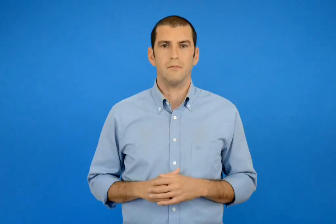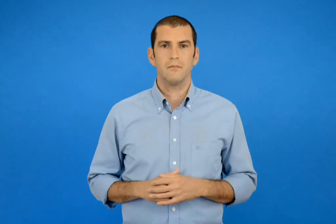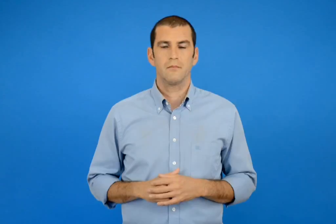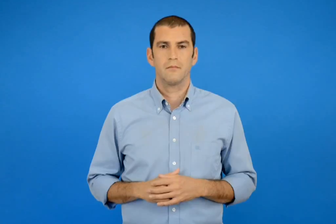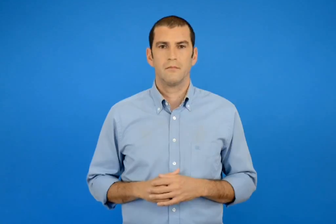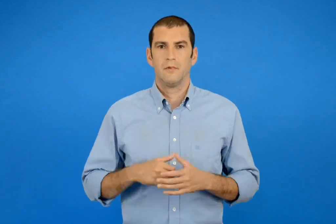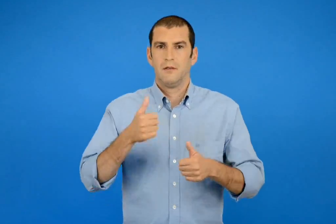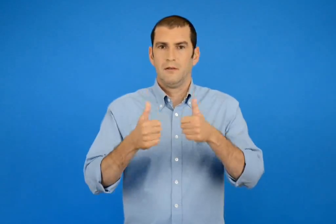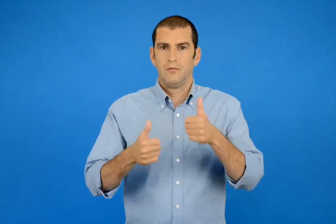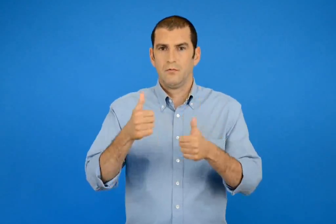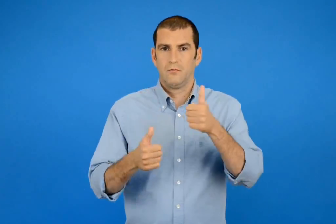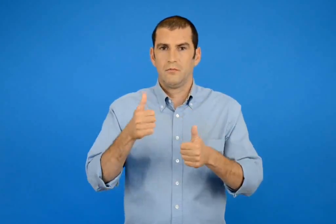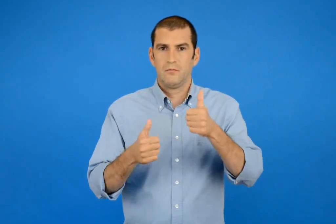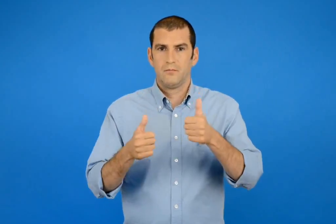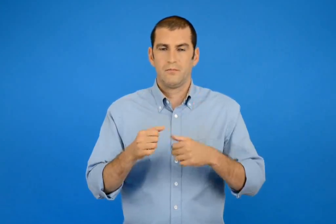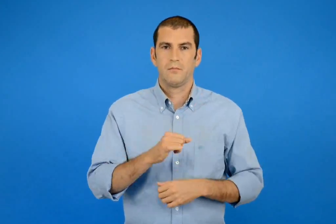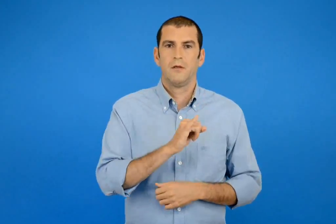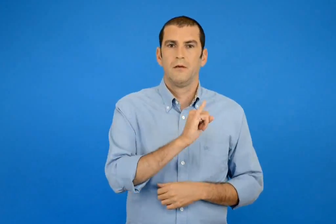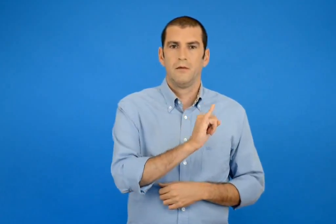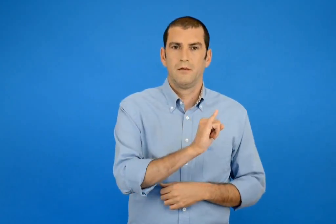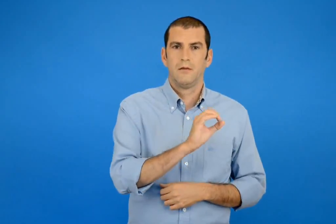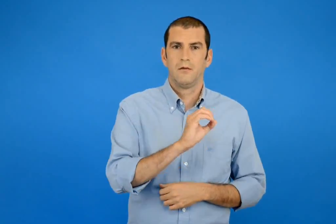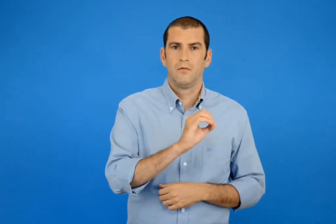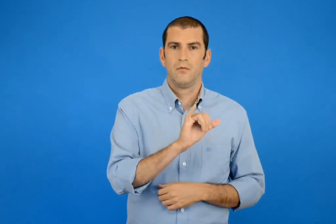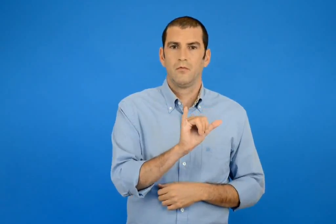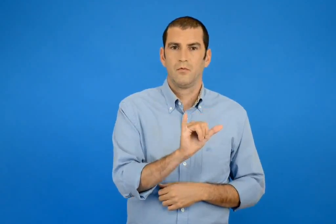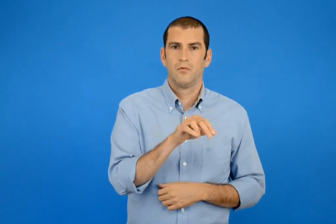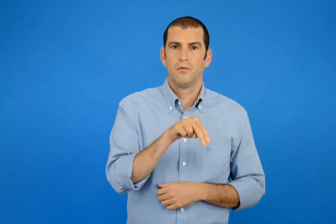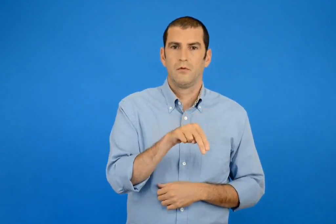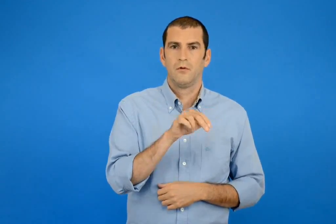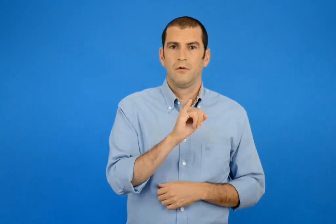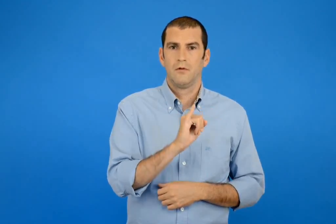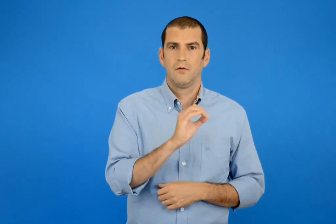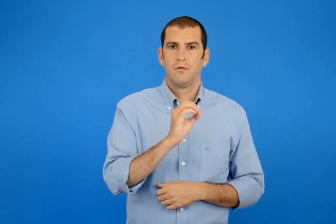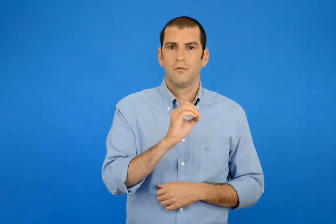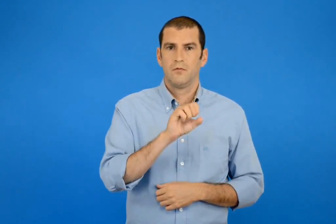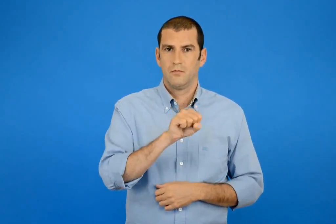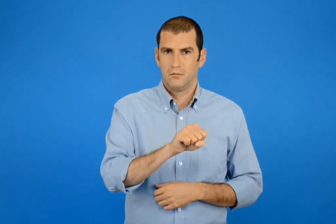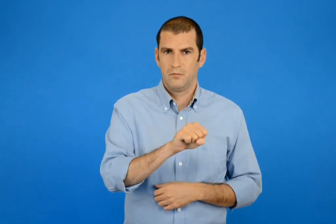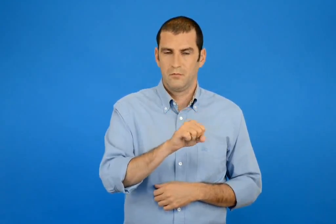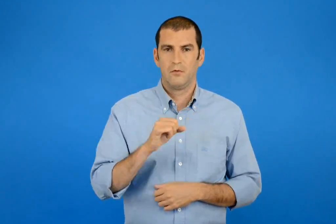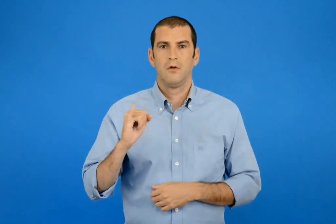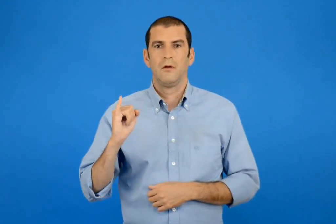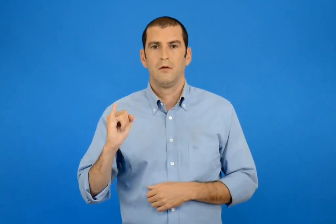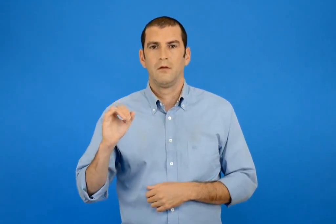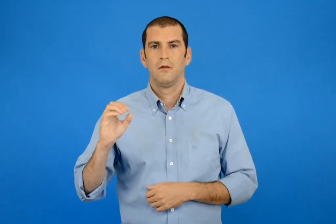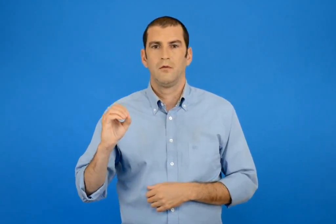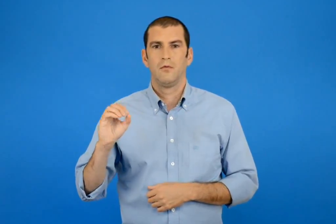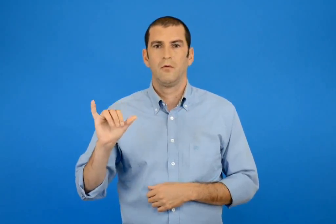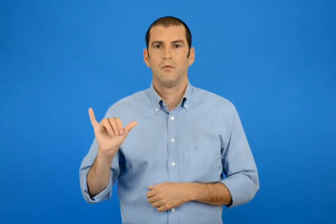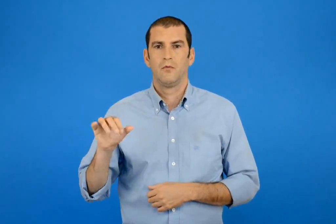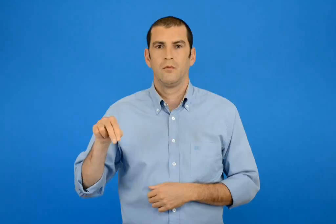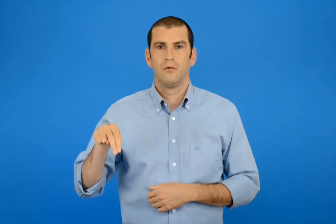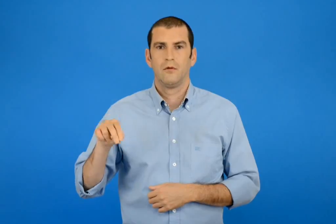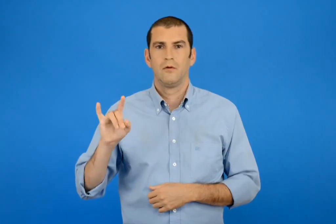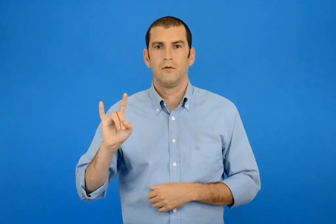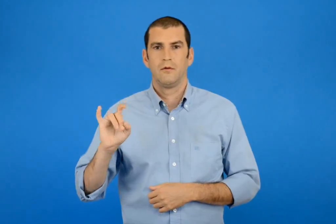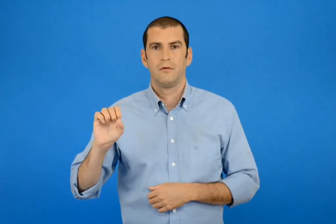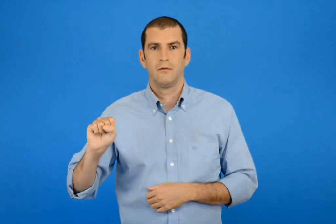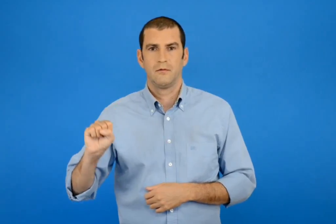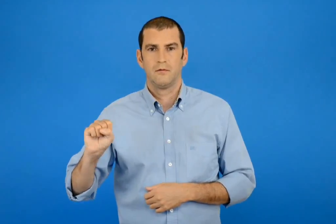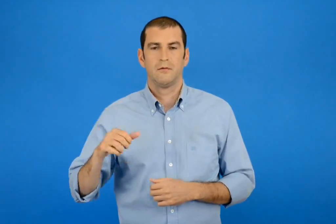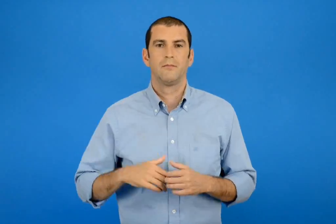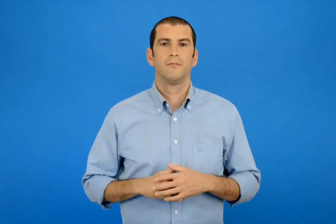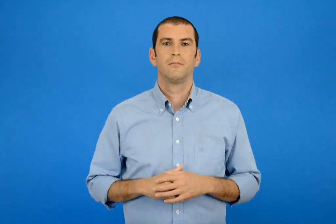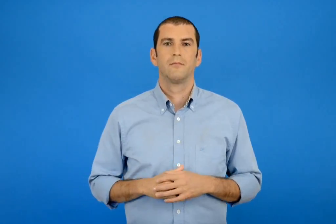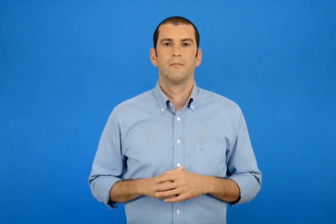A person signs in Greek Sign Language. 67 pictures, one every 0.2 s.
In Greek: ιούνιος ιούνης
